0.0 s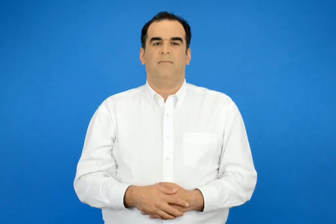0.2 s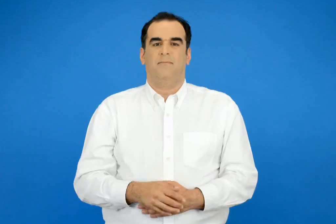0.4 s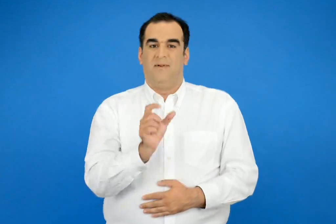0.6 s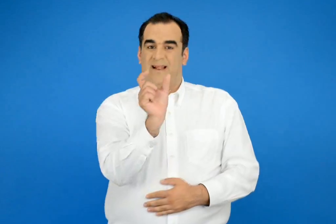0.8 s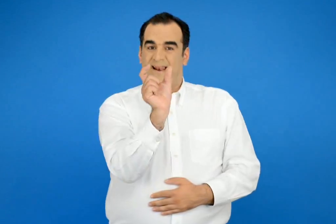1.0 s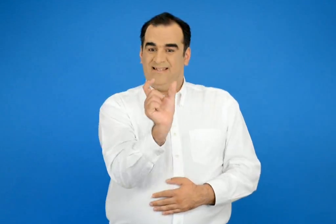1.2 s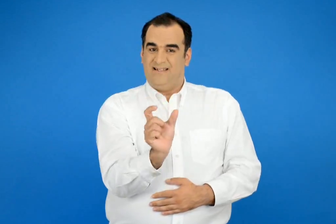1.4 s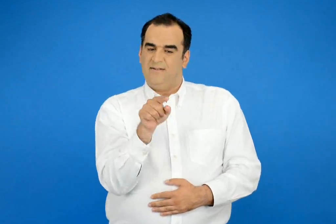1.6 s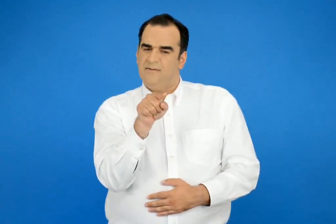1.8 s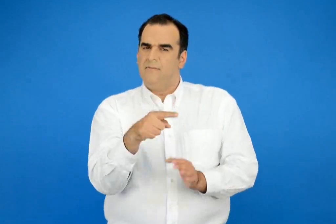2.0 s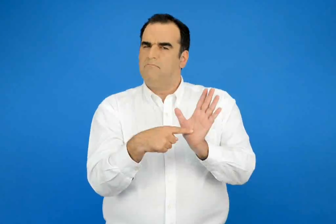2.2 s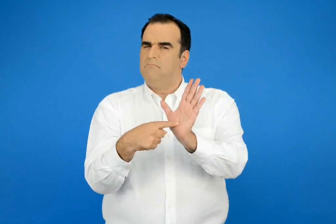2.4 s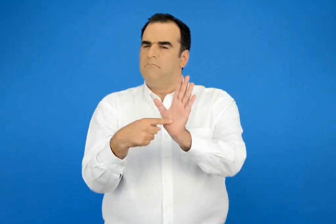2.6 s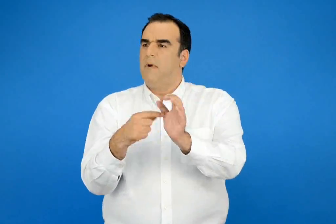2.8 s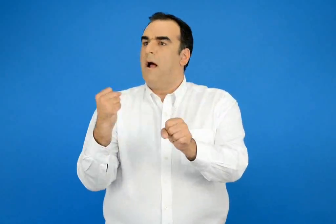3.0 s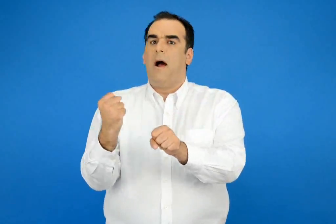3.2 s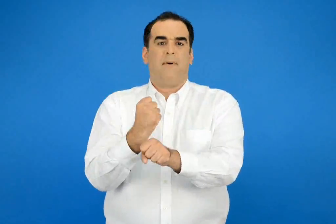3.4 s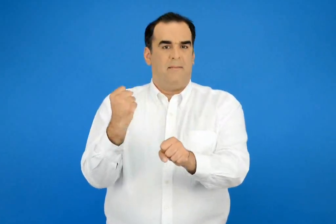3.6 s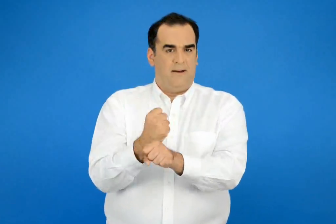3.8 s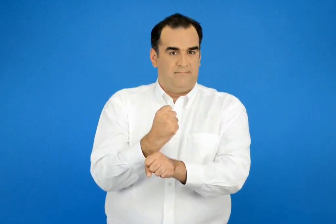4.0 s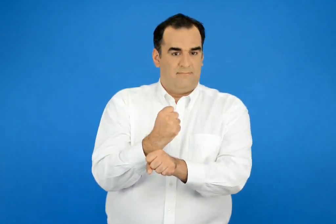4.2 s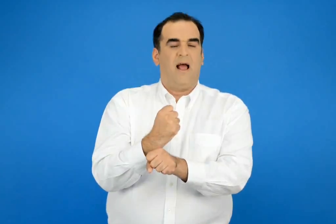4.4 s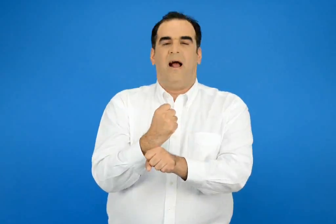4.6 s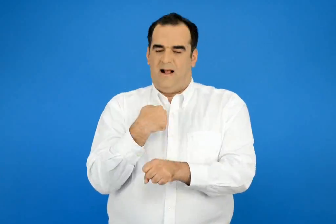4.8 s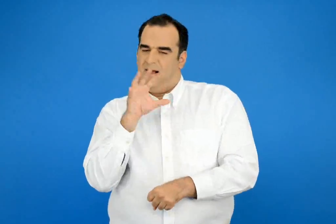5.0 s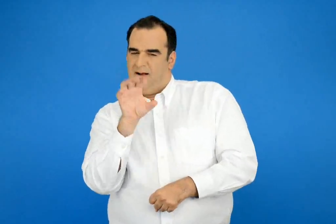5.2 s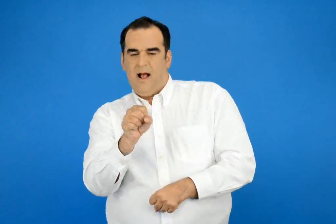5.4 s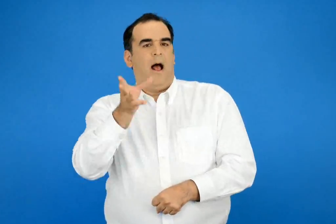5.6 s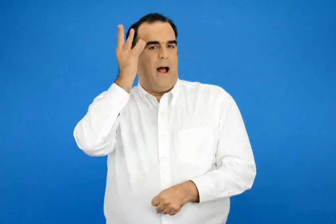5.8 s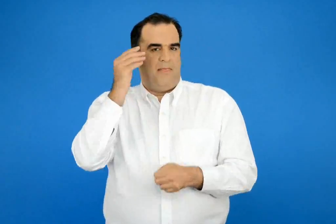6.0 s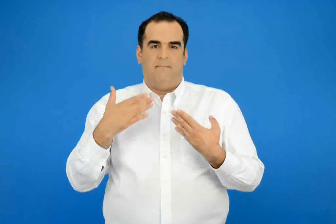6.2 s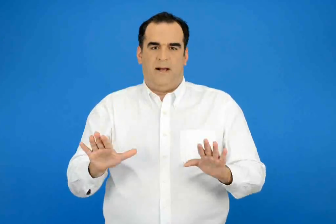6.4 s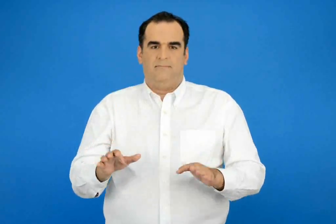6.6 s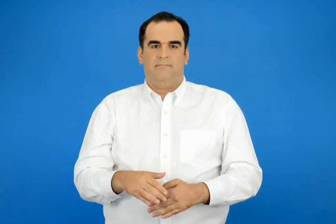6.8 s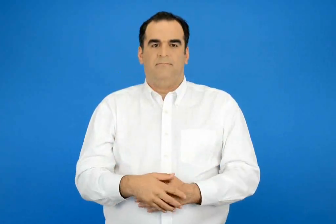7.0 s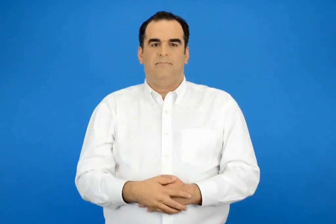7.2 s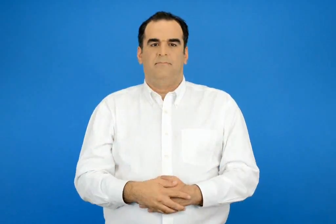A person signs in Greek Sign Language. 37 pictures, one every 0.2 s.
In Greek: έμαθα λέξεις που δηλώνουν επαγγέλματα
